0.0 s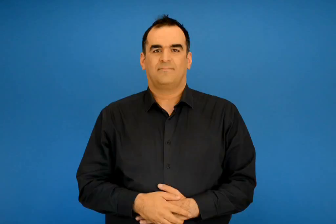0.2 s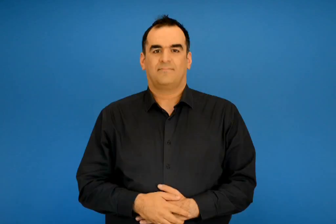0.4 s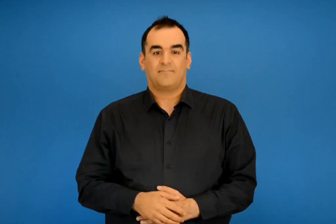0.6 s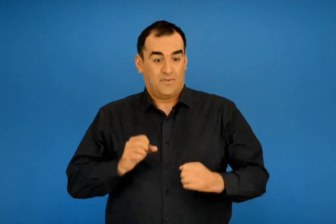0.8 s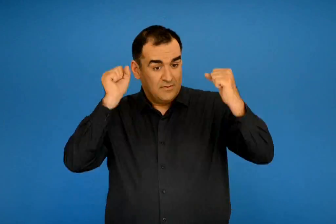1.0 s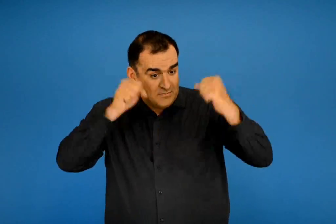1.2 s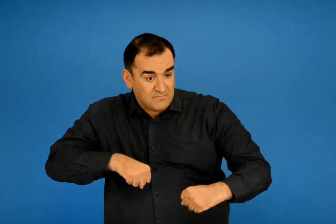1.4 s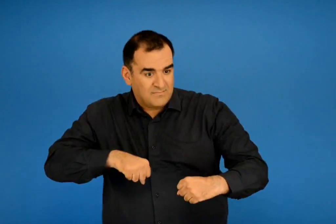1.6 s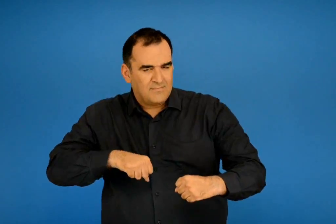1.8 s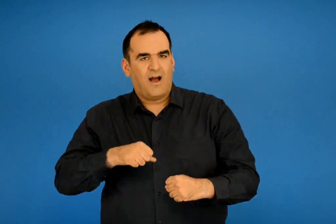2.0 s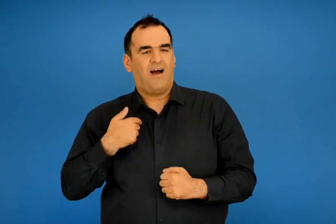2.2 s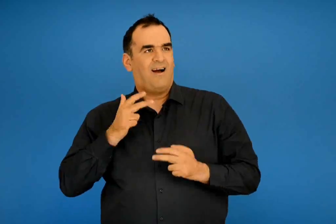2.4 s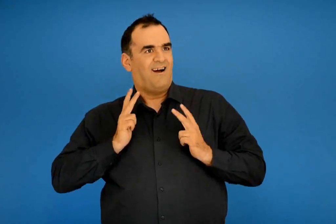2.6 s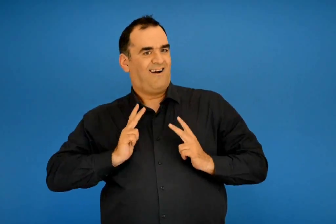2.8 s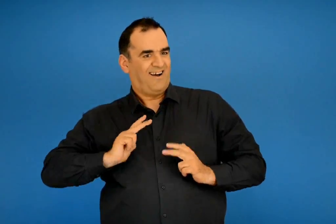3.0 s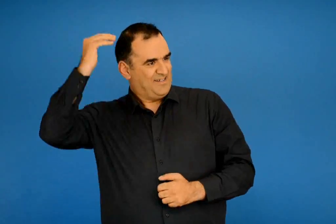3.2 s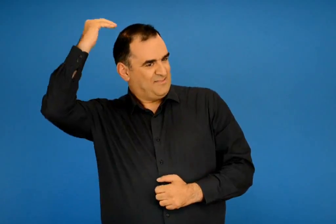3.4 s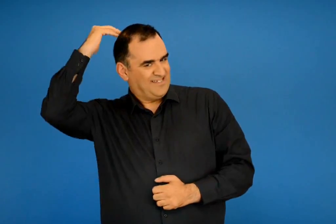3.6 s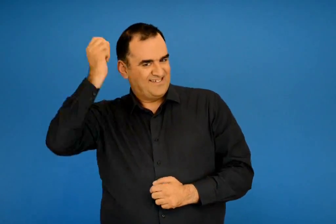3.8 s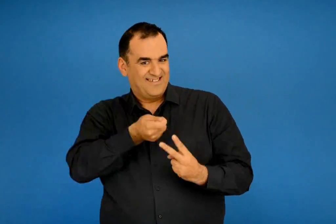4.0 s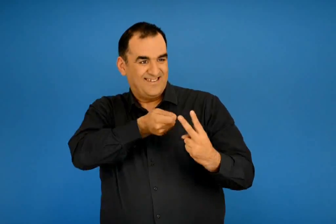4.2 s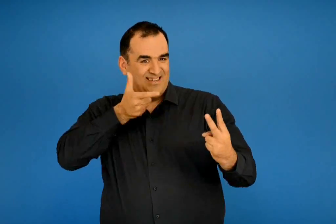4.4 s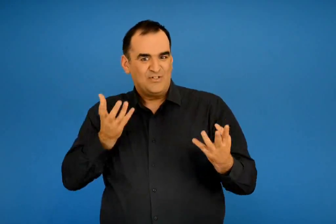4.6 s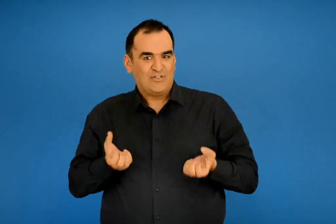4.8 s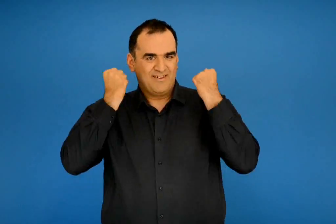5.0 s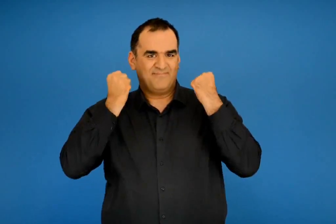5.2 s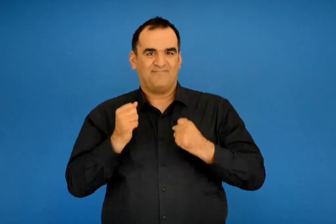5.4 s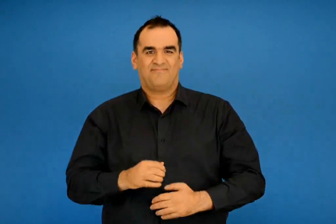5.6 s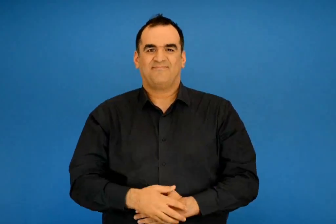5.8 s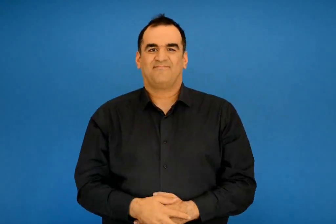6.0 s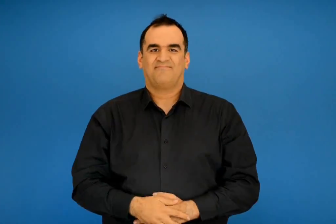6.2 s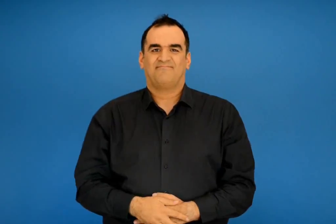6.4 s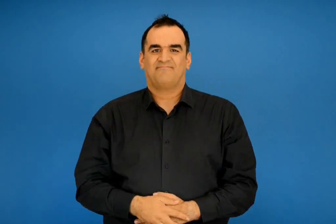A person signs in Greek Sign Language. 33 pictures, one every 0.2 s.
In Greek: σύμφωνοι φώναξε ο λάμπης ολόχαρος που γλίτωσε το λάστιχο του
